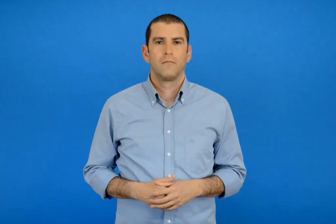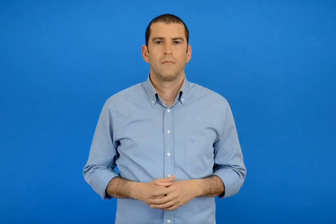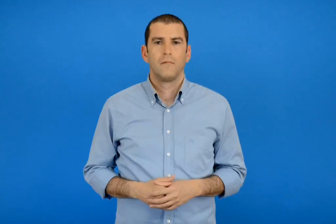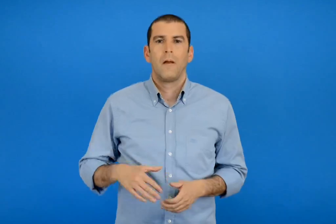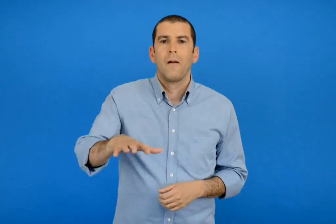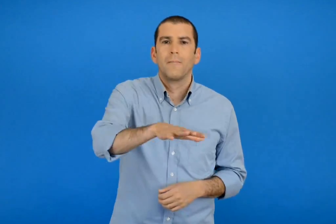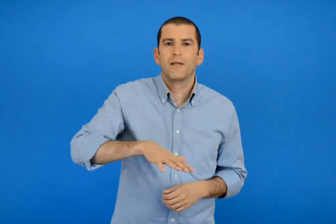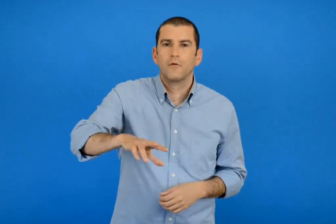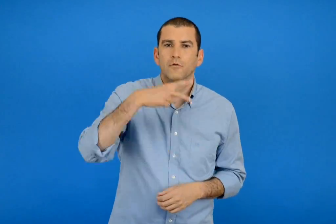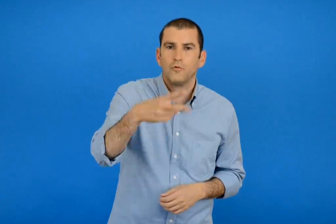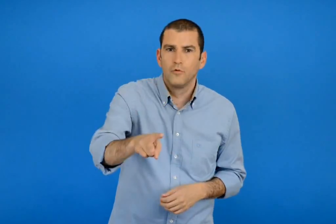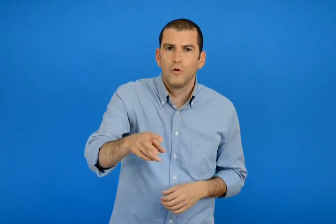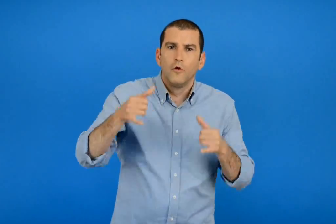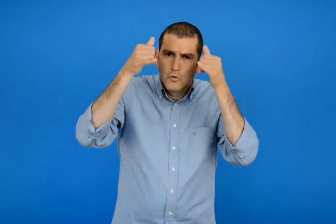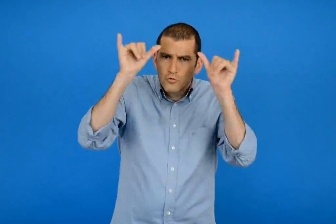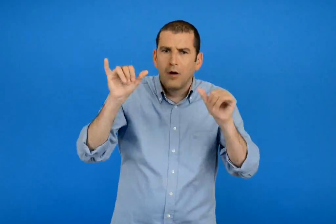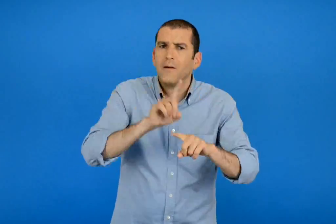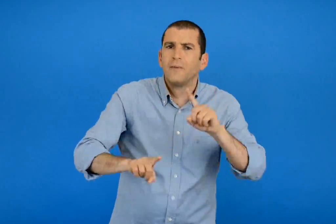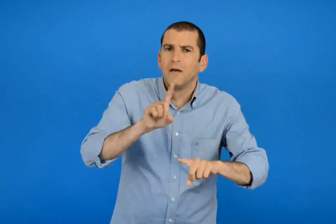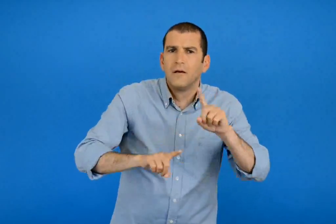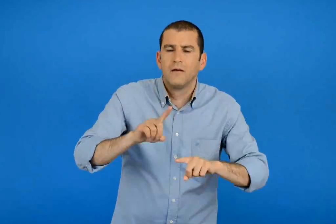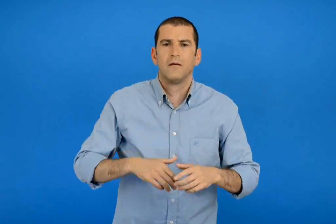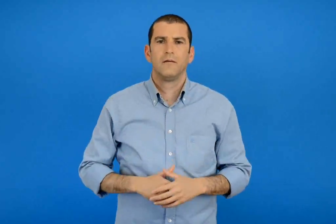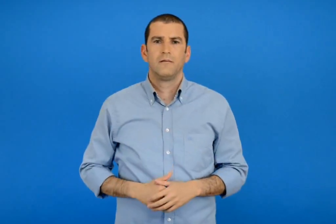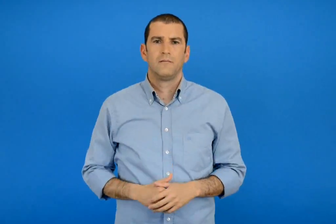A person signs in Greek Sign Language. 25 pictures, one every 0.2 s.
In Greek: ποια ζώα ζουν στην περιοχή σου ;
